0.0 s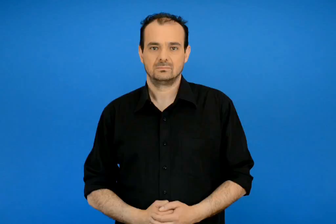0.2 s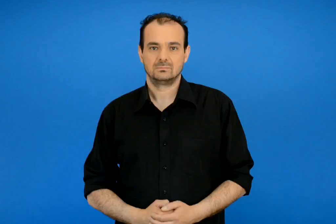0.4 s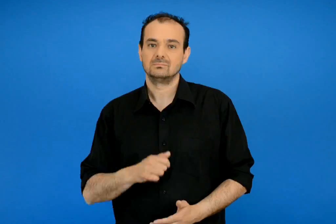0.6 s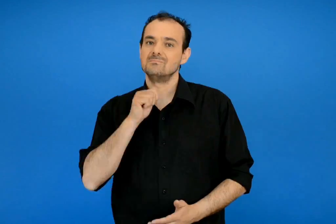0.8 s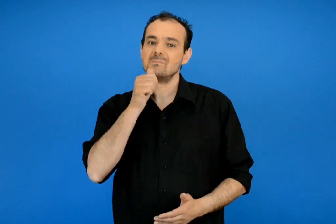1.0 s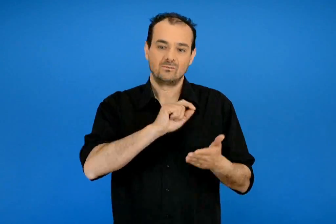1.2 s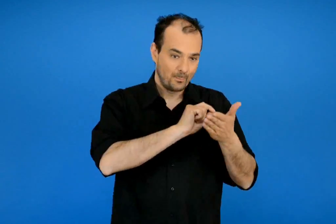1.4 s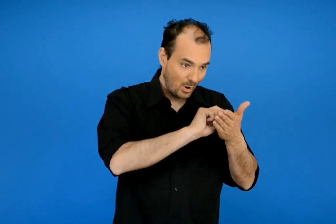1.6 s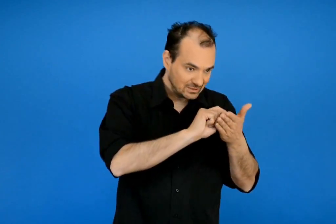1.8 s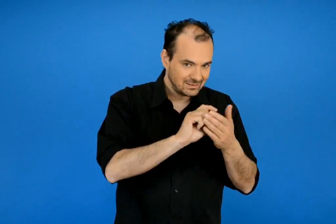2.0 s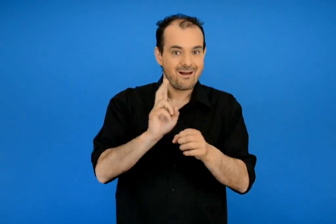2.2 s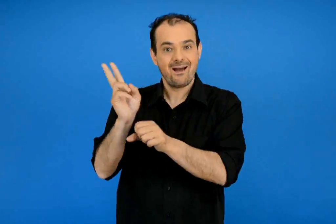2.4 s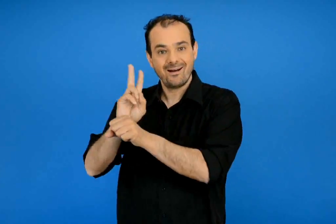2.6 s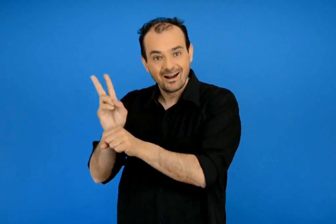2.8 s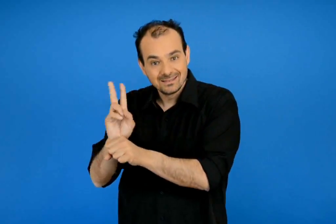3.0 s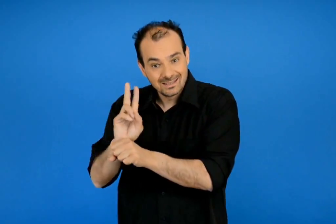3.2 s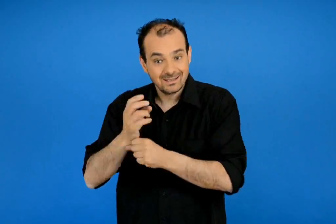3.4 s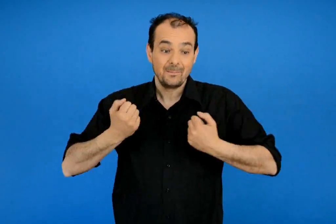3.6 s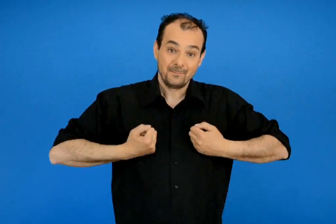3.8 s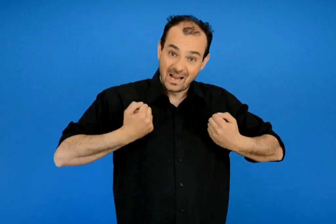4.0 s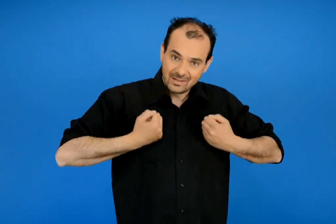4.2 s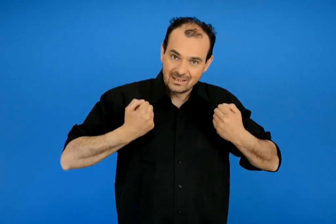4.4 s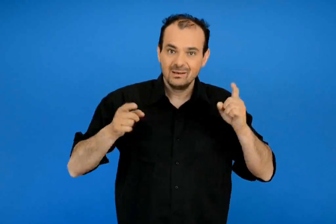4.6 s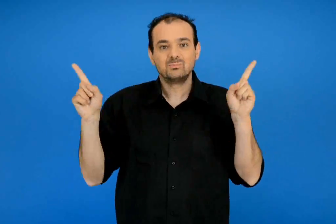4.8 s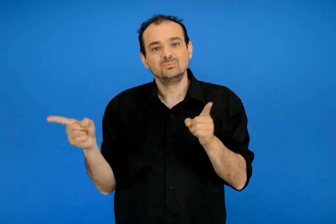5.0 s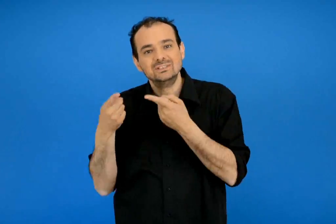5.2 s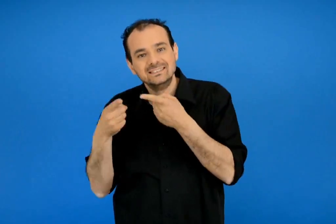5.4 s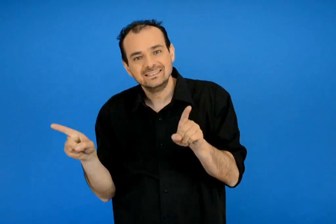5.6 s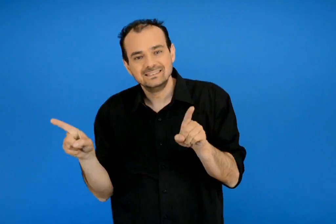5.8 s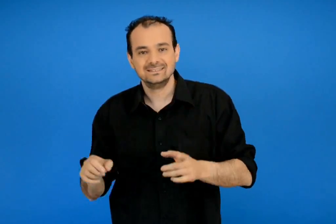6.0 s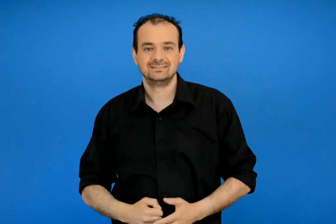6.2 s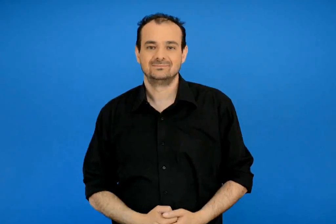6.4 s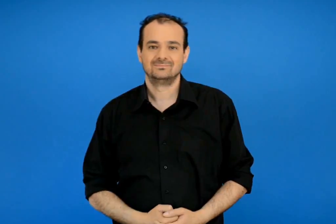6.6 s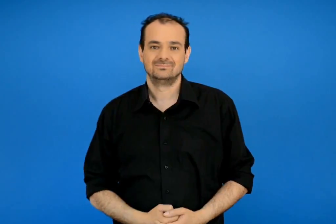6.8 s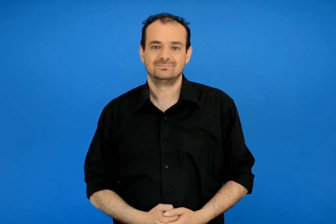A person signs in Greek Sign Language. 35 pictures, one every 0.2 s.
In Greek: με μολυβί και χαρτί με παιχνίδι μουσική
